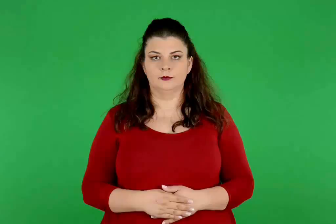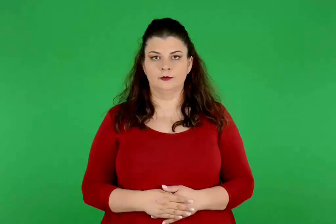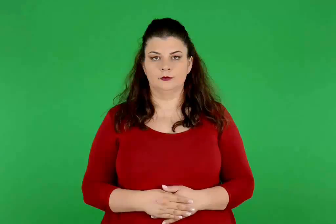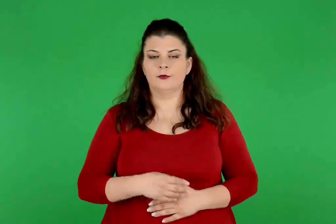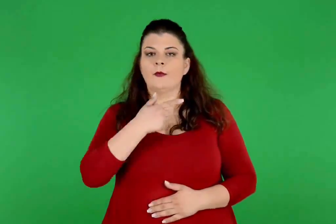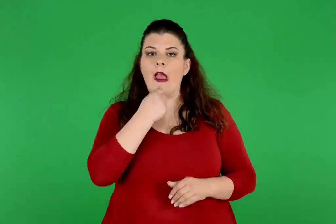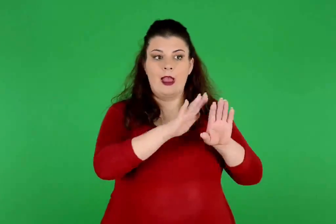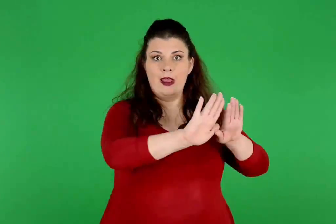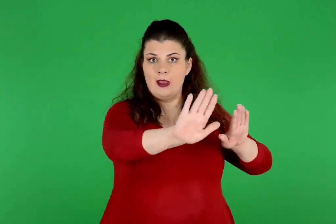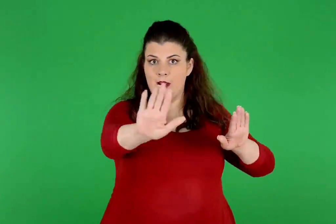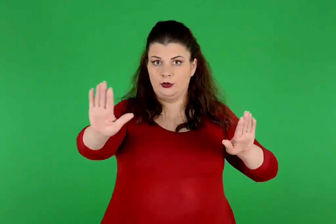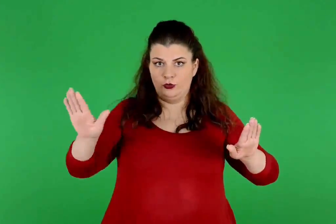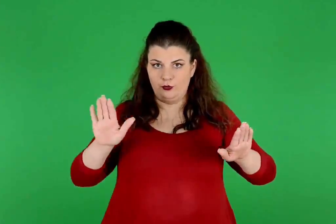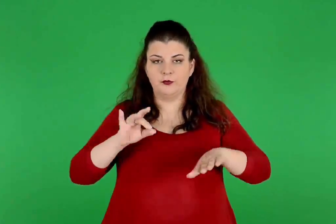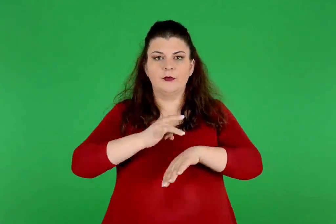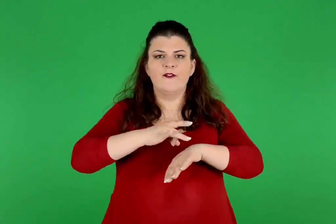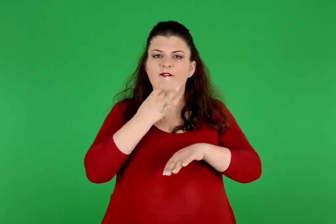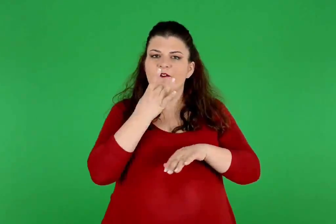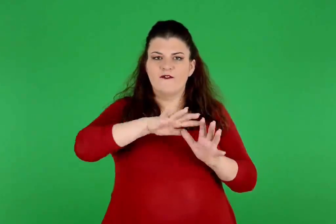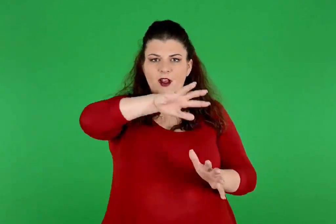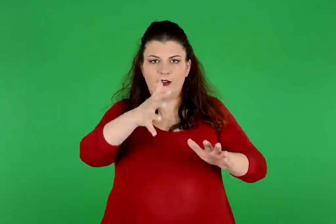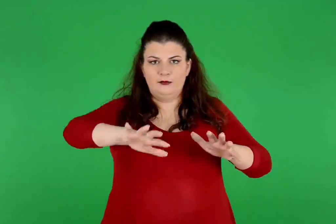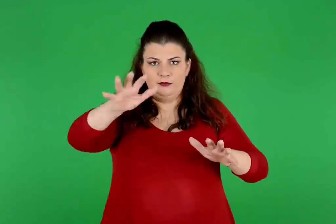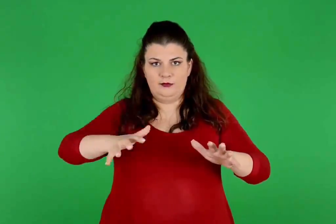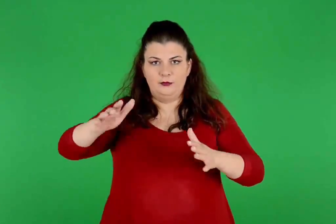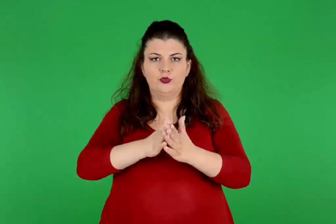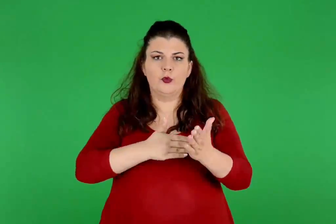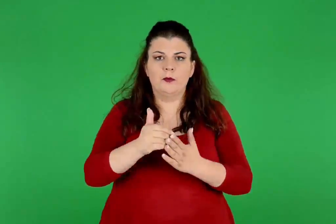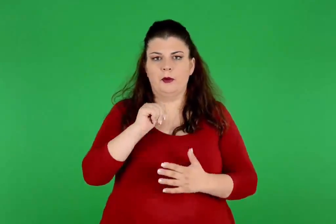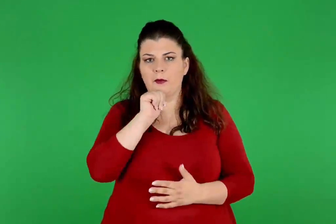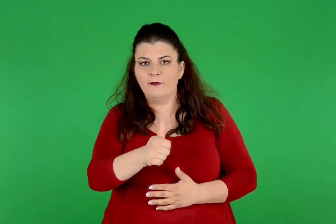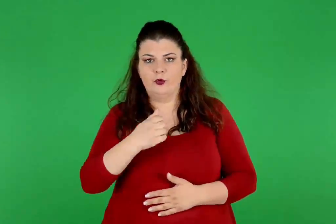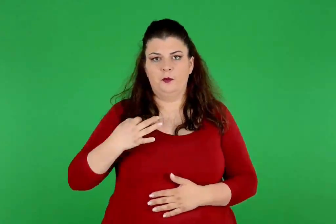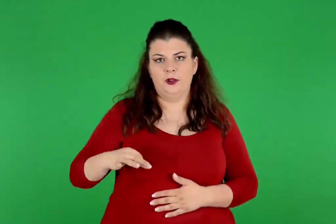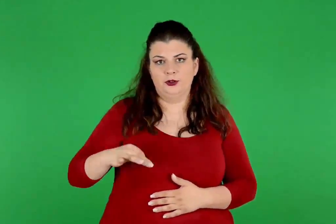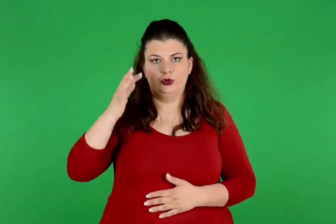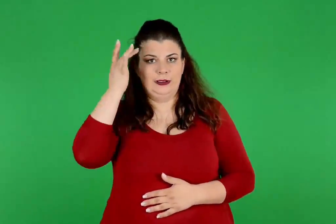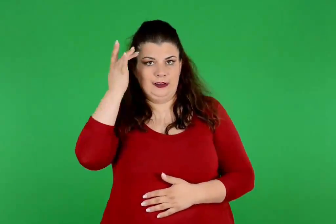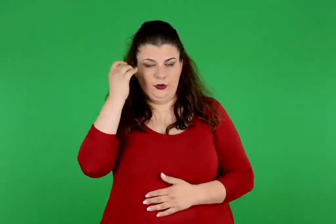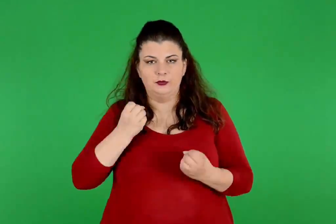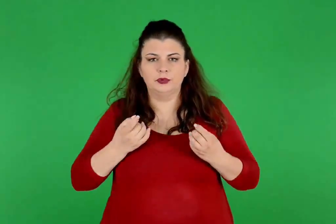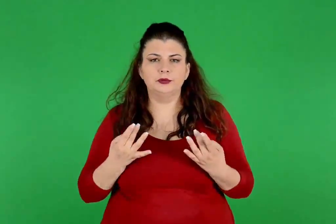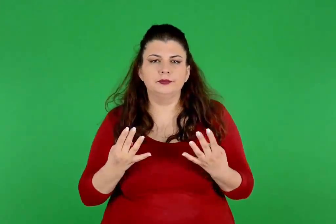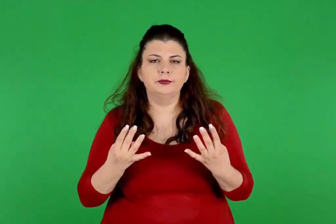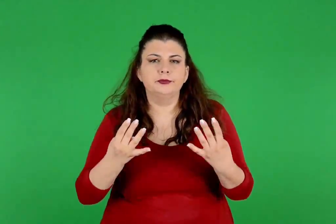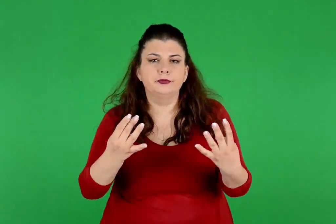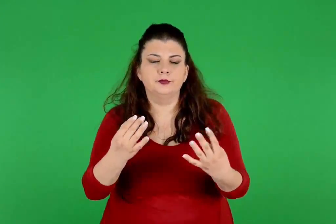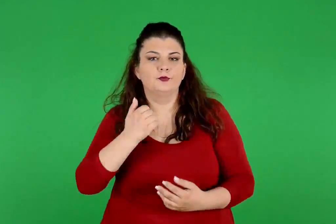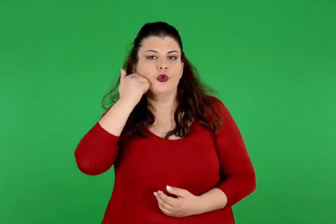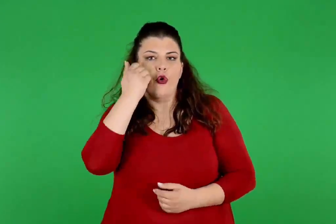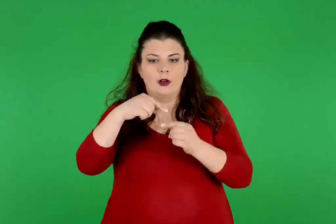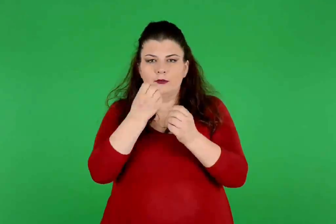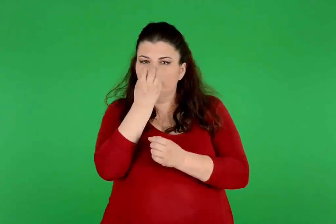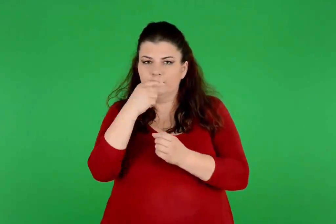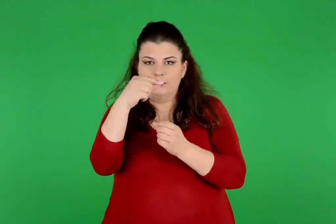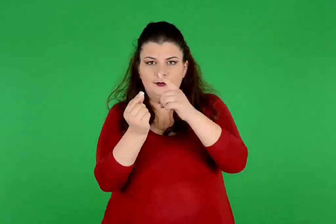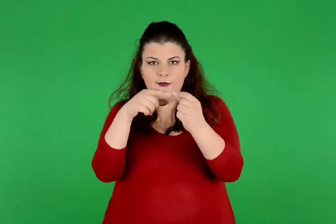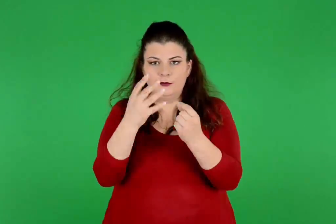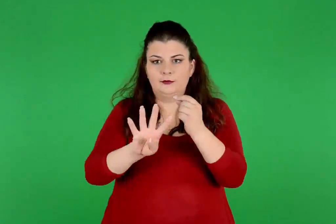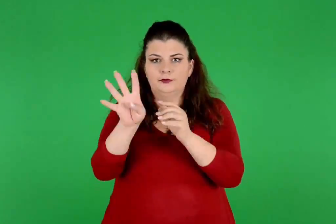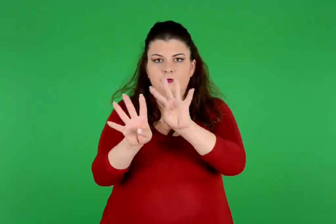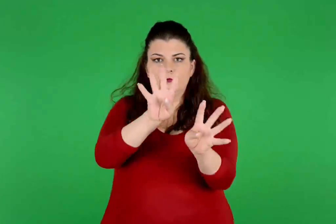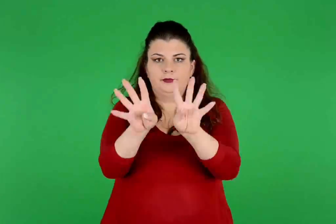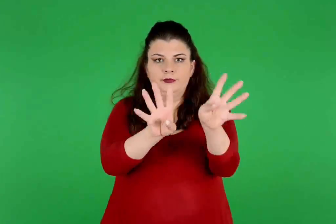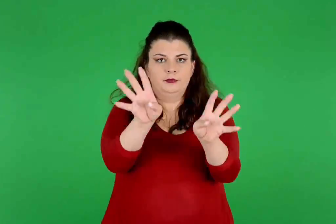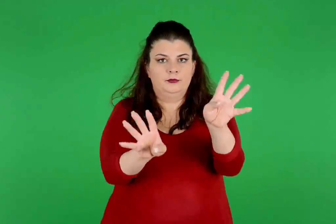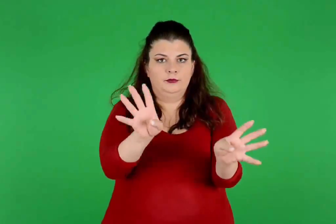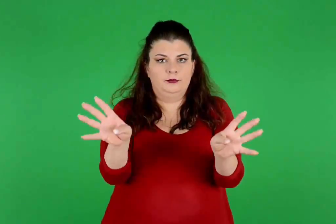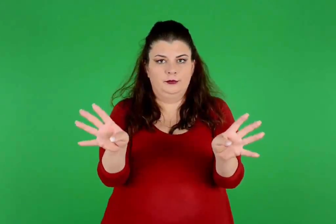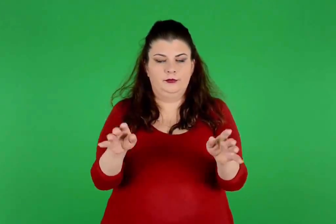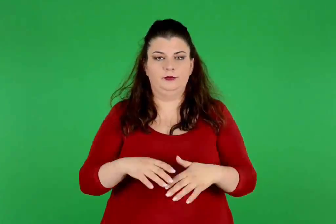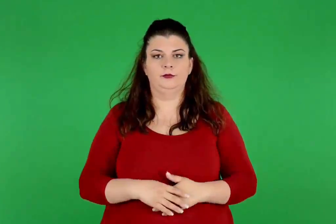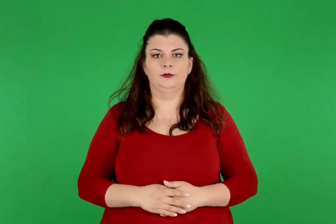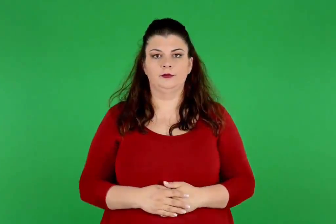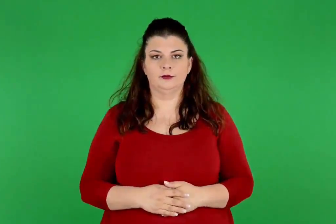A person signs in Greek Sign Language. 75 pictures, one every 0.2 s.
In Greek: σε άσπρο βάθος μαύροι , πρασινωποί και κίτρινοι βράχοι φάνταζαν κατάσπαρτοι από κόκκινους κρίνους
